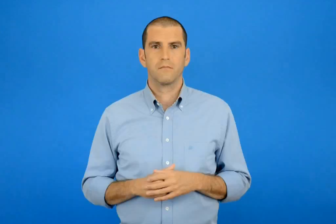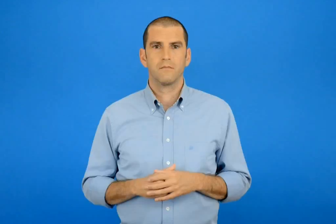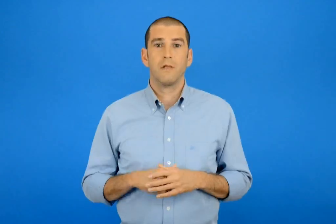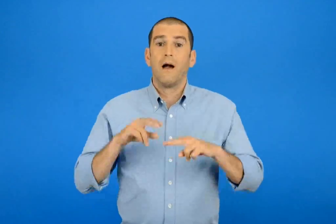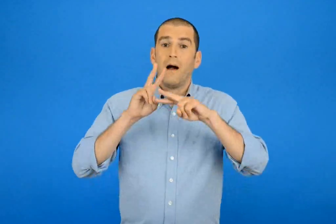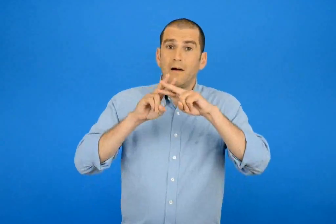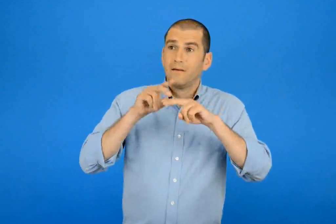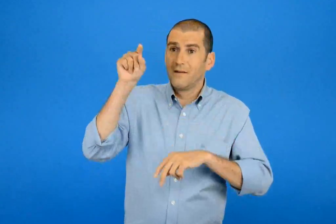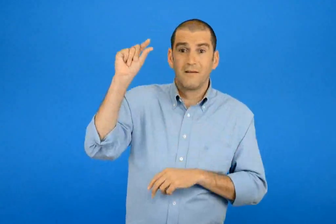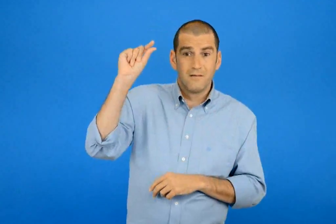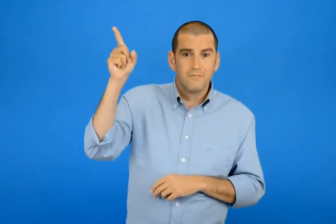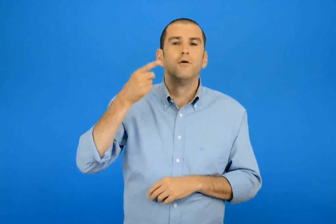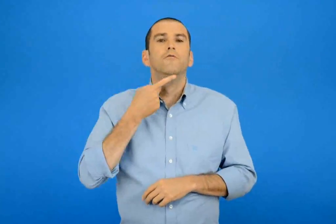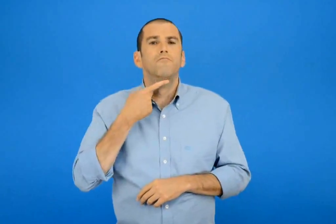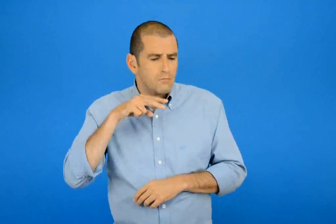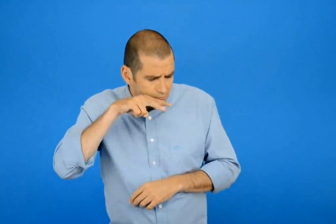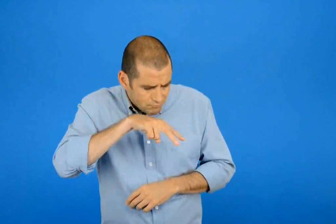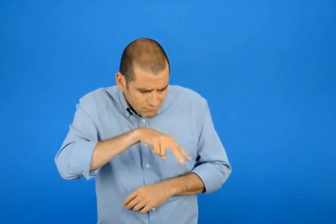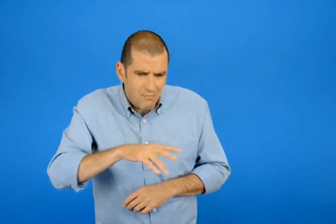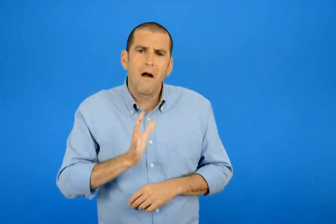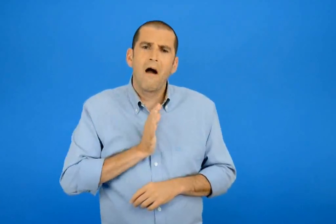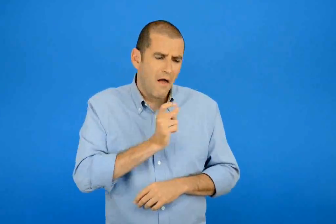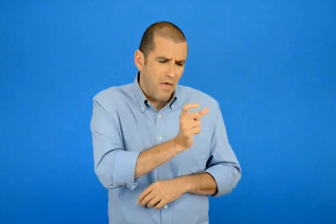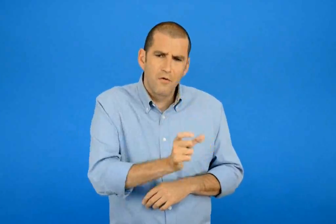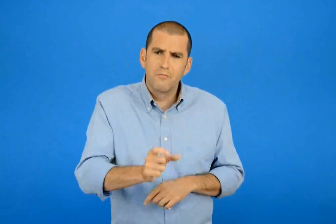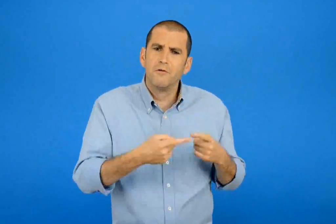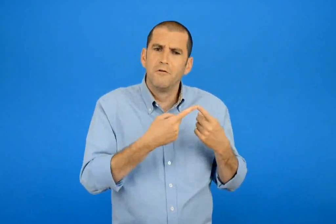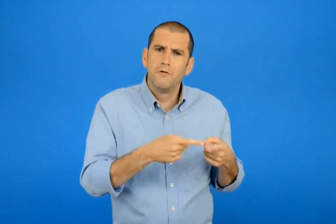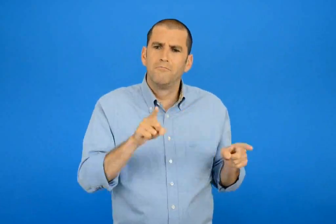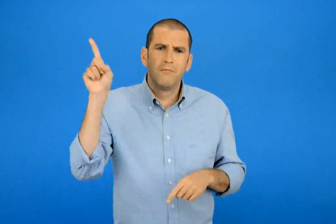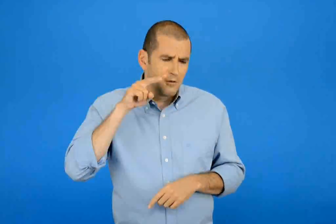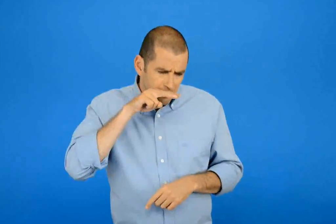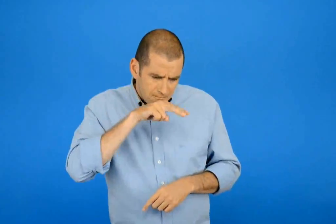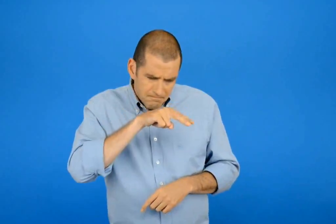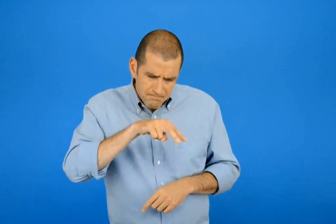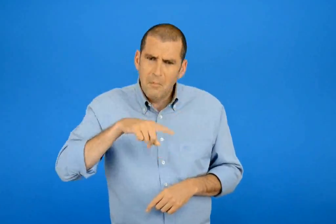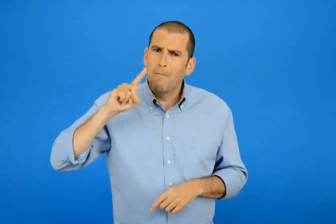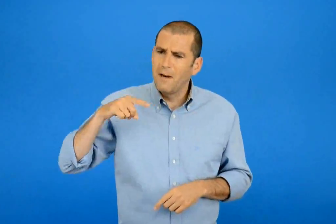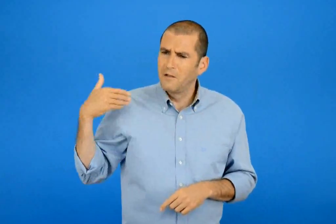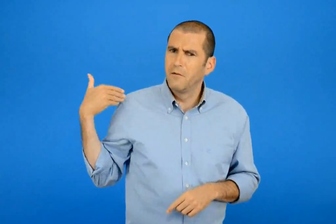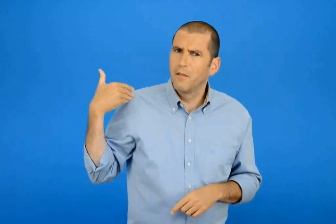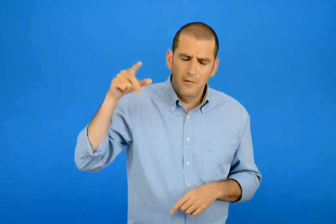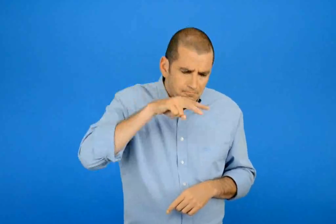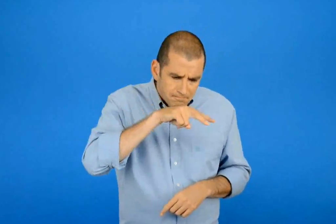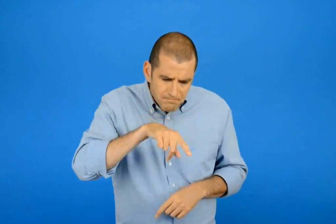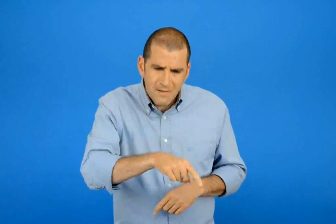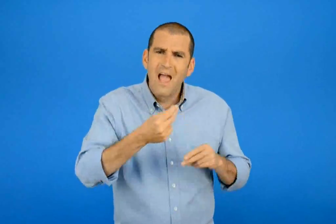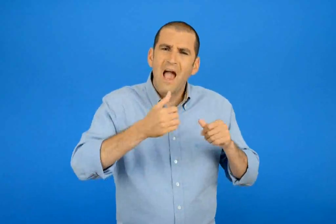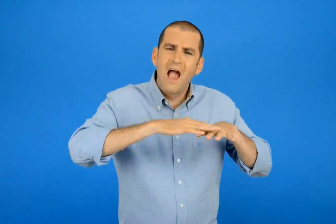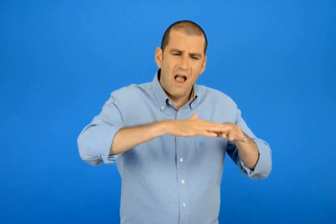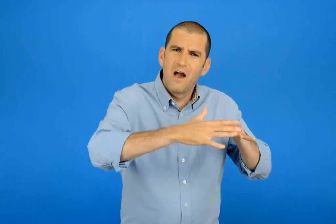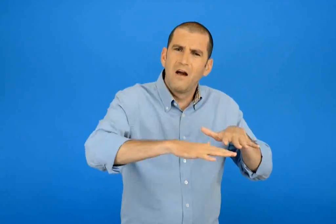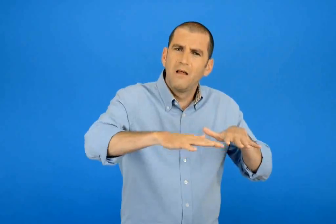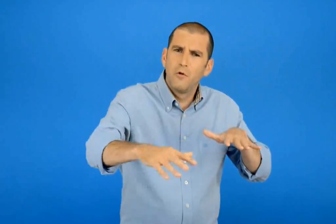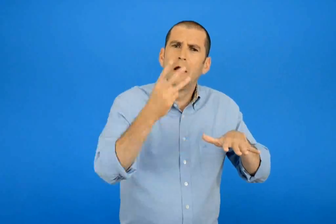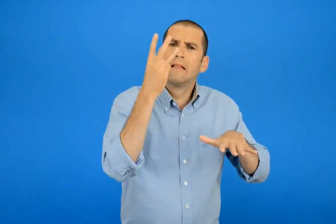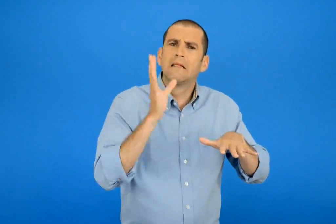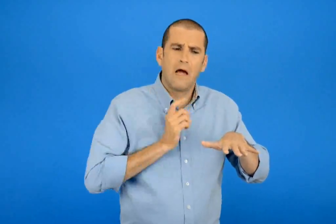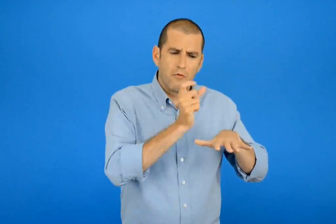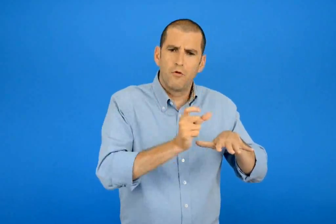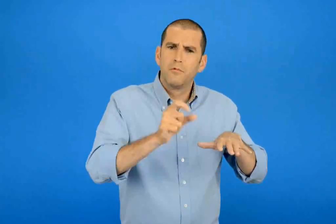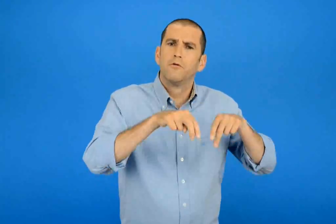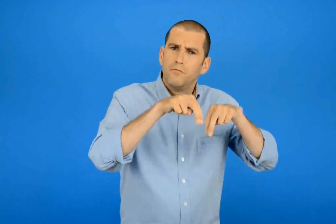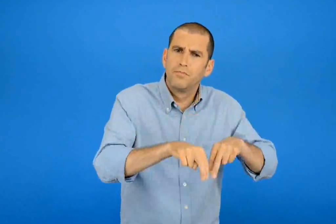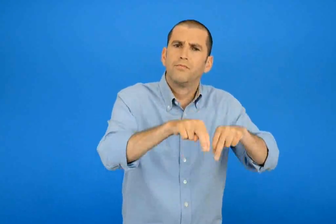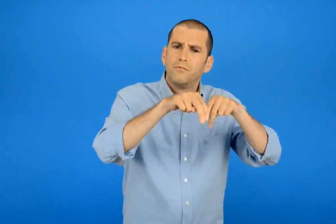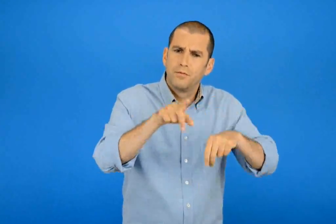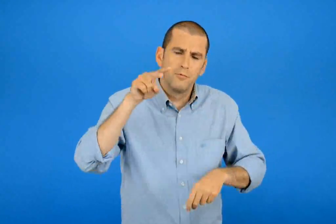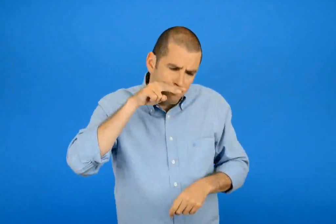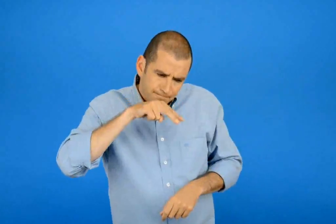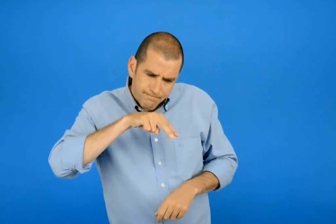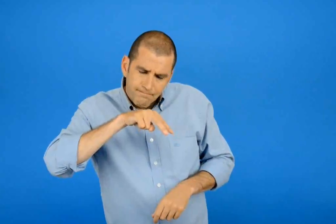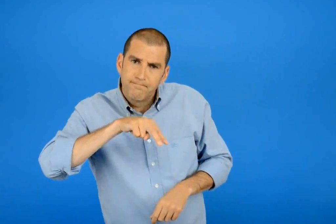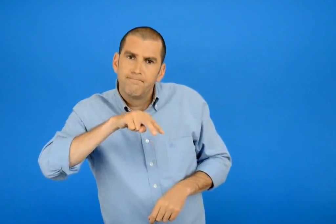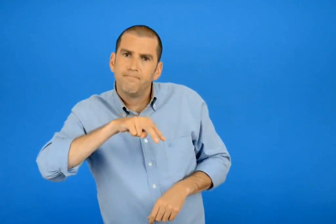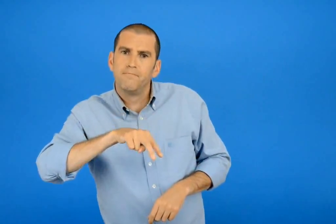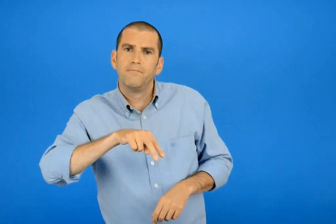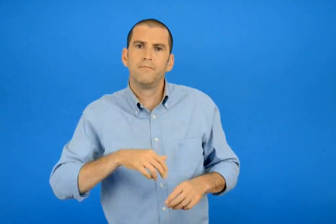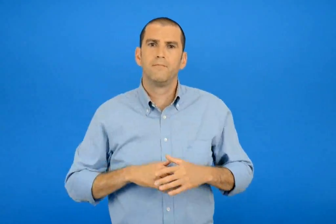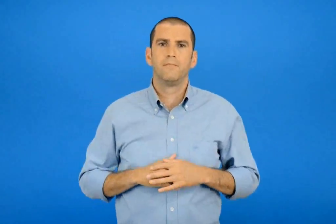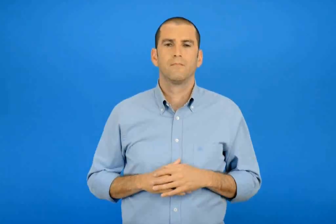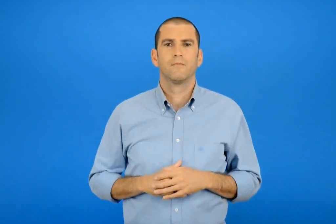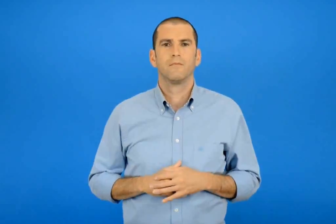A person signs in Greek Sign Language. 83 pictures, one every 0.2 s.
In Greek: στο αστέρι αρέσαν πολύ οι παράξενοι άνθρωποι παρατηρούσε λοιπόν εδώ και λίγες μέρες τρεις ανθρώπους που περπατούσαν στην έρημο
